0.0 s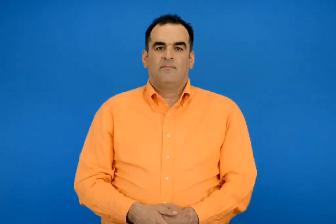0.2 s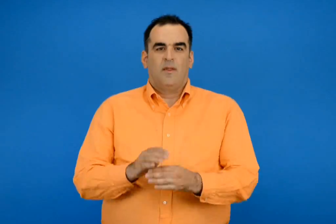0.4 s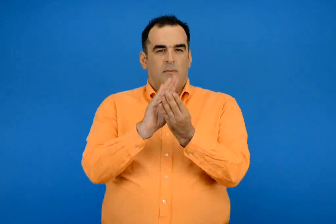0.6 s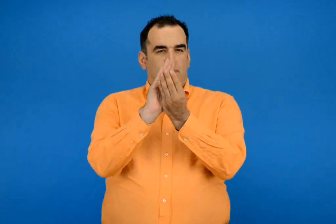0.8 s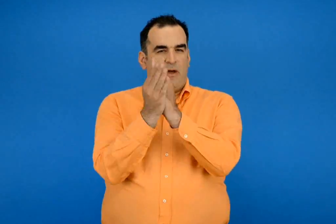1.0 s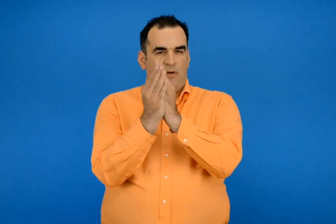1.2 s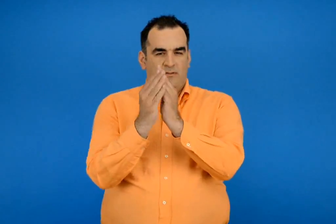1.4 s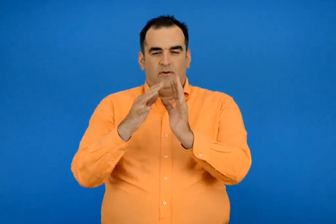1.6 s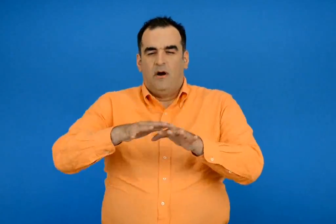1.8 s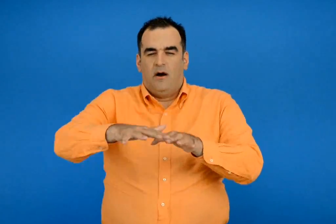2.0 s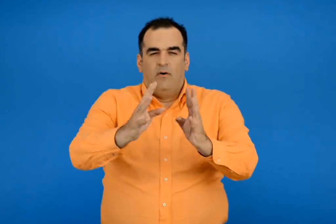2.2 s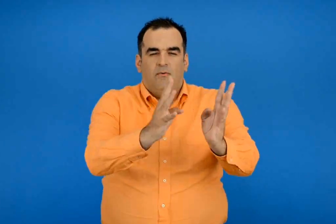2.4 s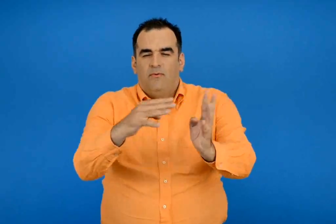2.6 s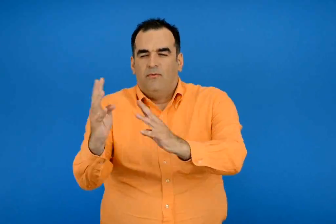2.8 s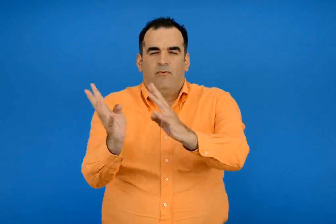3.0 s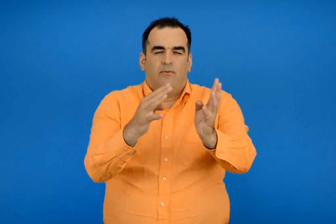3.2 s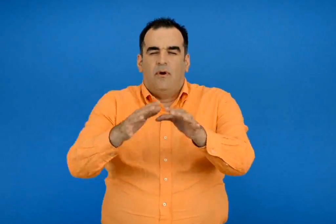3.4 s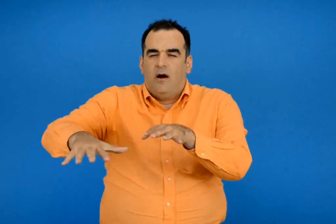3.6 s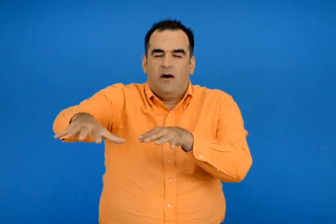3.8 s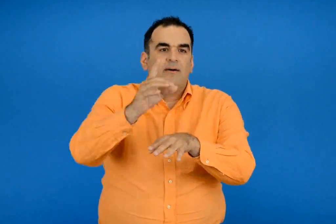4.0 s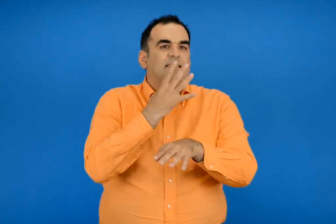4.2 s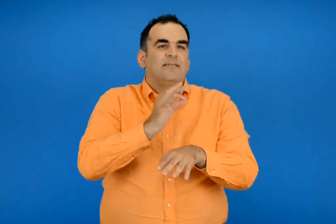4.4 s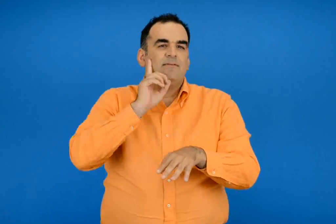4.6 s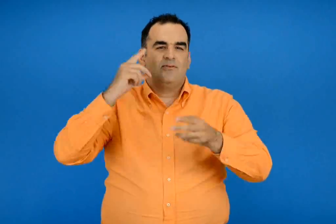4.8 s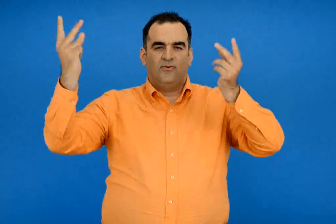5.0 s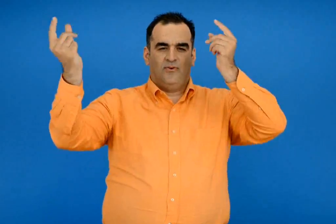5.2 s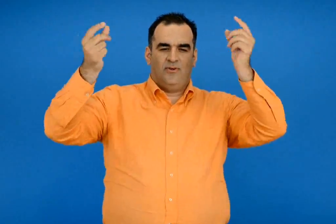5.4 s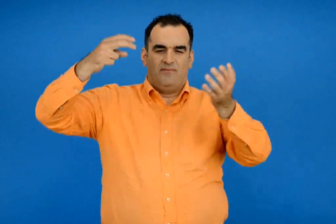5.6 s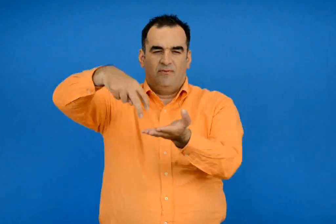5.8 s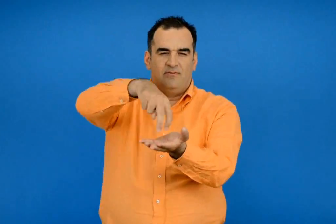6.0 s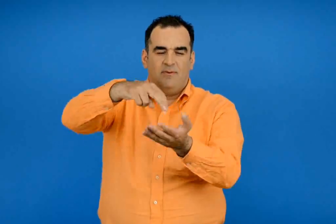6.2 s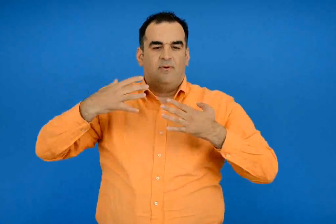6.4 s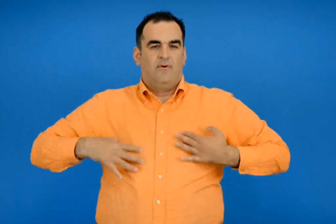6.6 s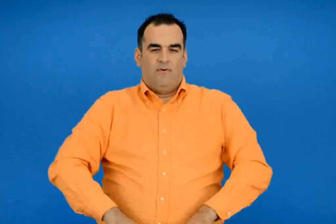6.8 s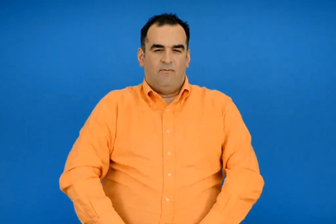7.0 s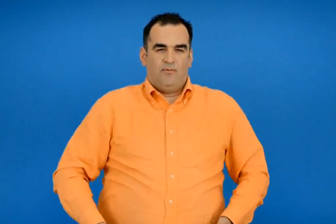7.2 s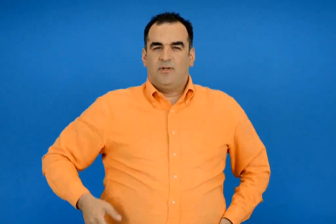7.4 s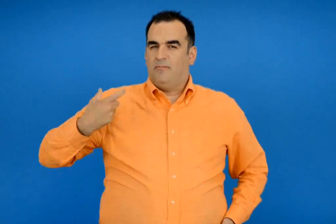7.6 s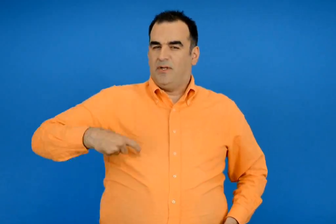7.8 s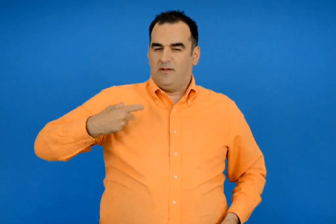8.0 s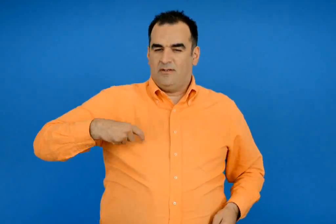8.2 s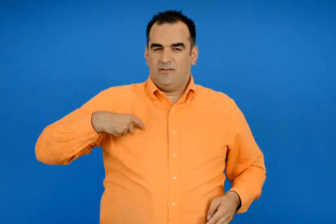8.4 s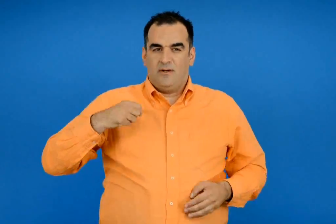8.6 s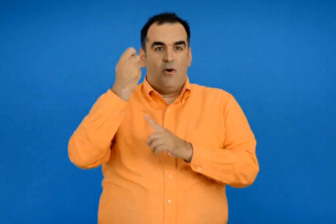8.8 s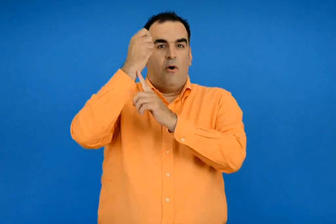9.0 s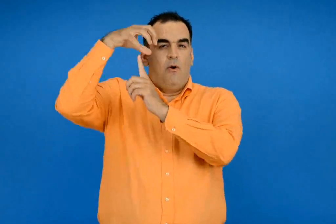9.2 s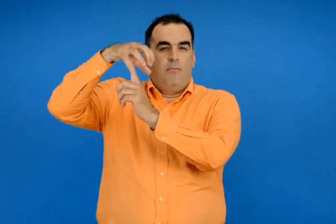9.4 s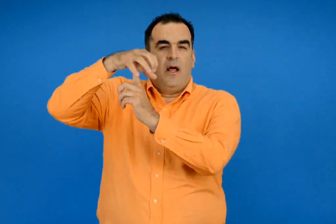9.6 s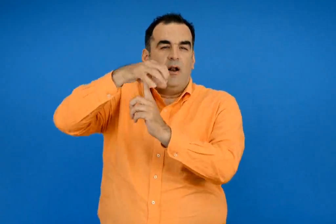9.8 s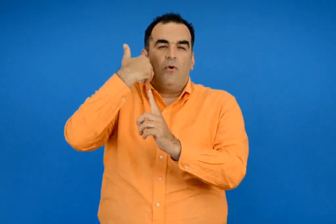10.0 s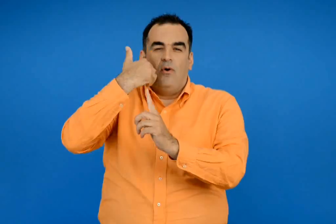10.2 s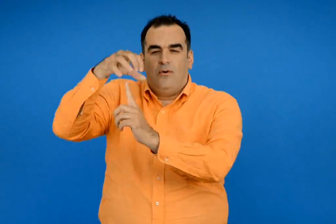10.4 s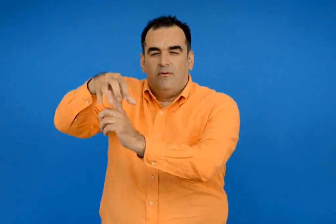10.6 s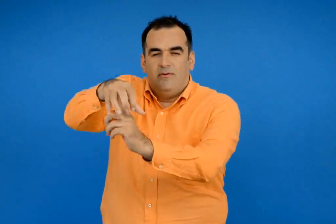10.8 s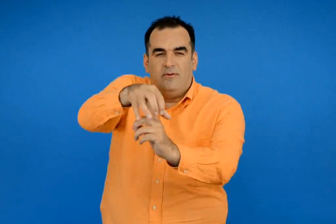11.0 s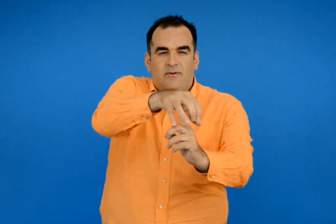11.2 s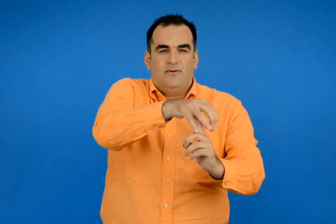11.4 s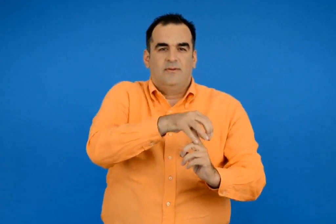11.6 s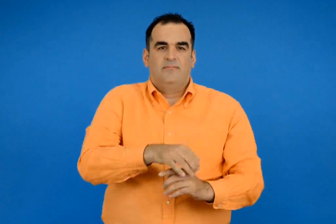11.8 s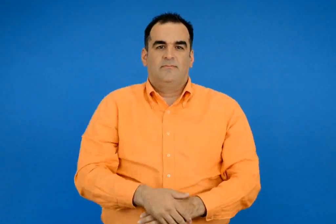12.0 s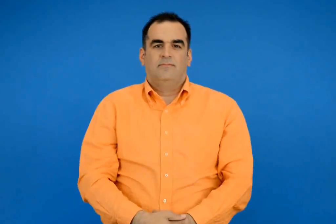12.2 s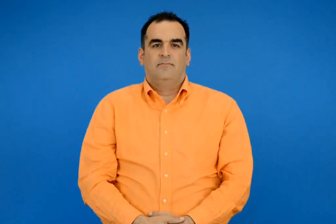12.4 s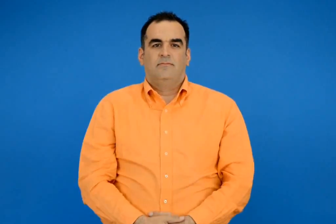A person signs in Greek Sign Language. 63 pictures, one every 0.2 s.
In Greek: οι παπαρούνες λυγερές στον κάμπο σαν κοπέλες με πράσινα φορέματα και κόκκινες ομπρέλες
